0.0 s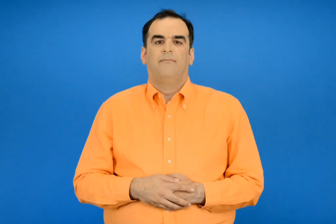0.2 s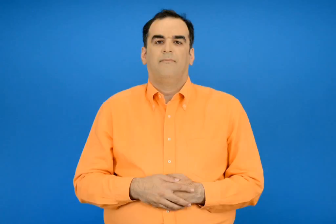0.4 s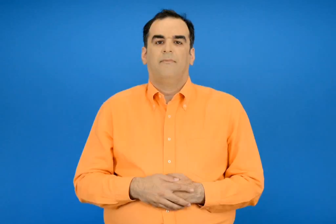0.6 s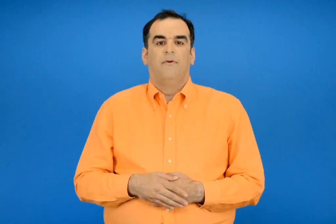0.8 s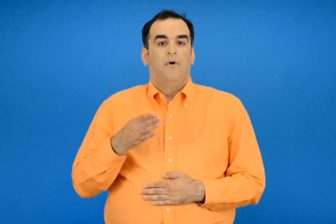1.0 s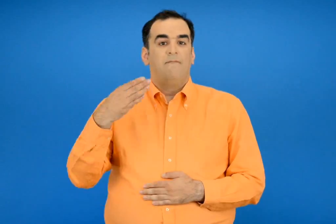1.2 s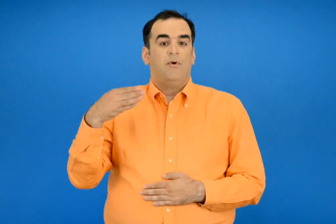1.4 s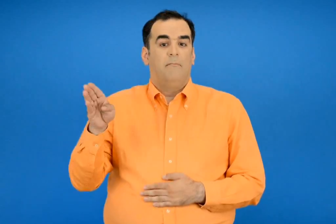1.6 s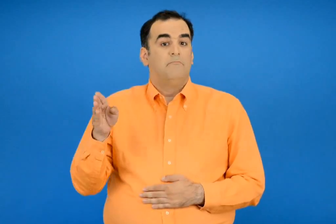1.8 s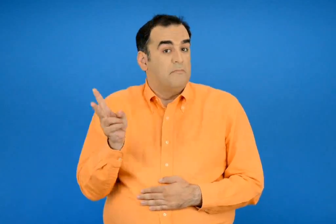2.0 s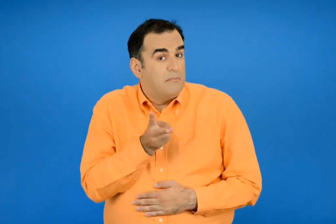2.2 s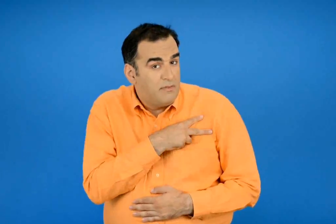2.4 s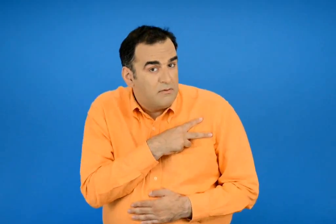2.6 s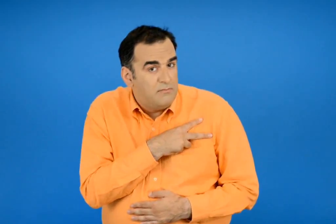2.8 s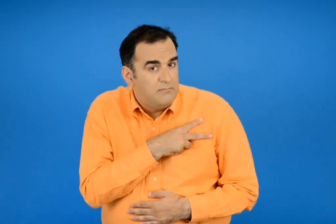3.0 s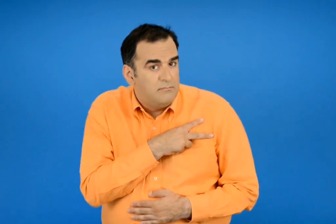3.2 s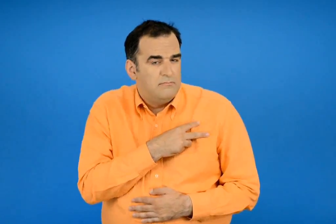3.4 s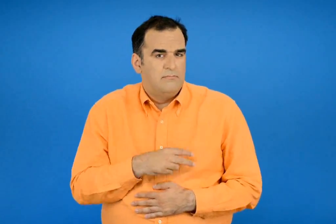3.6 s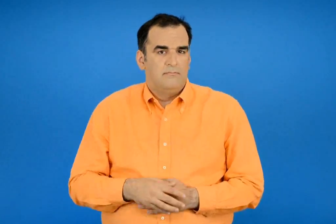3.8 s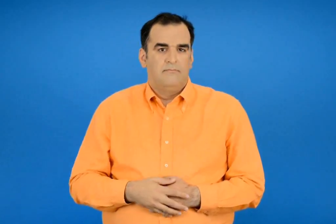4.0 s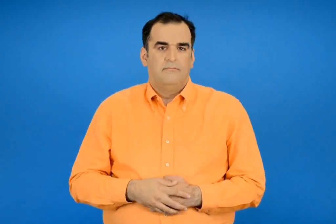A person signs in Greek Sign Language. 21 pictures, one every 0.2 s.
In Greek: έχει δίκιο η βούλα ;
